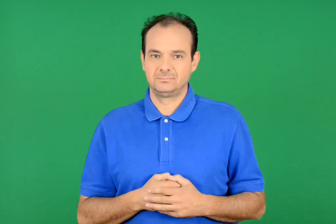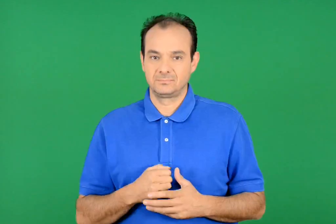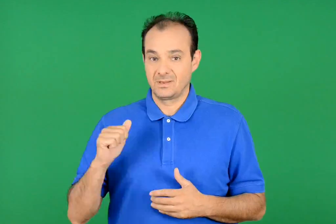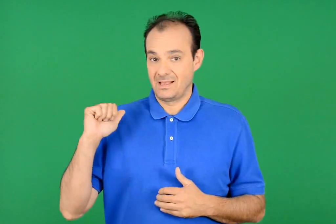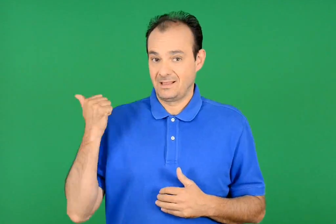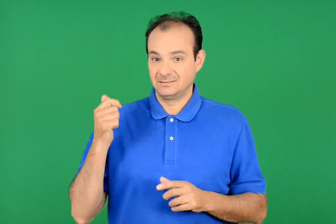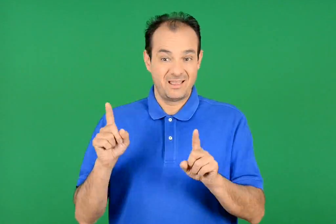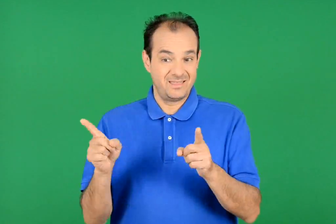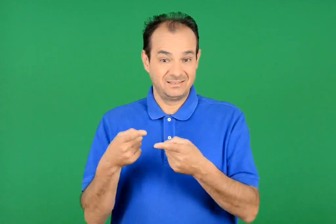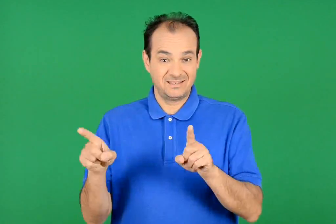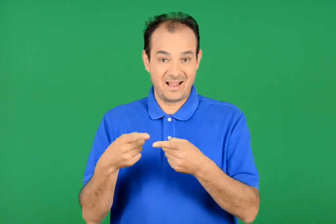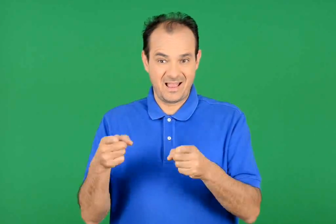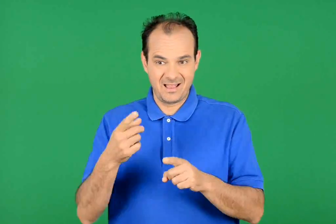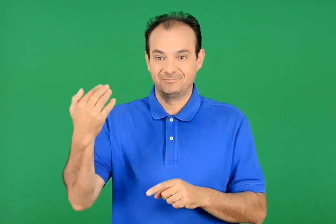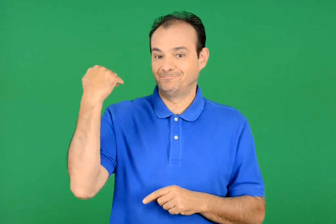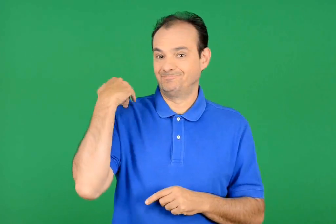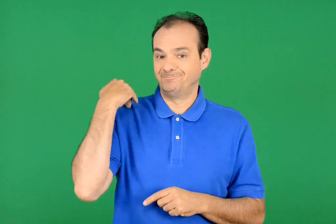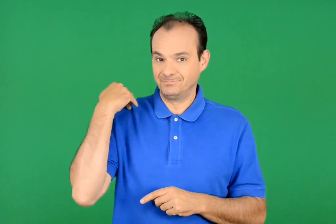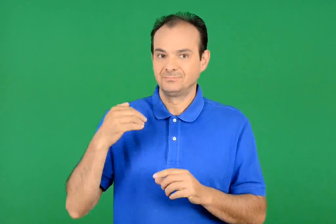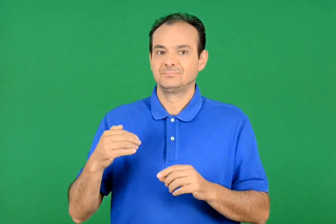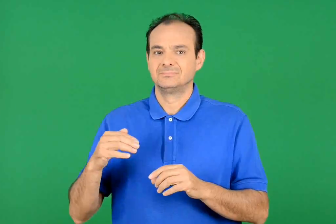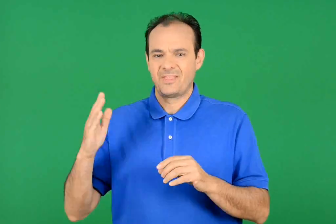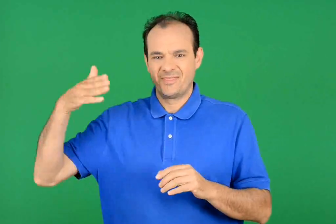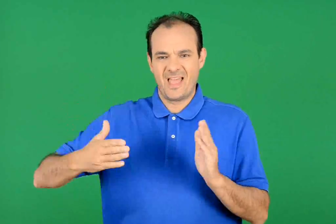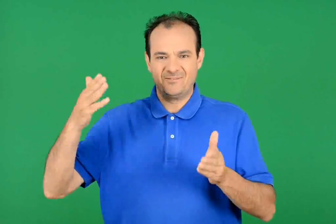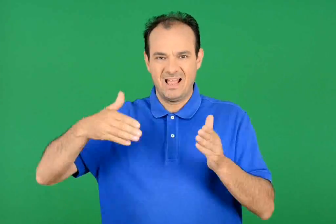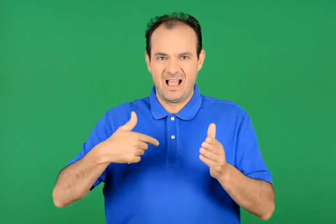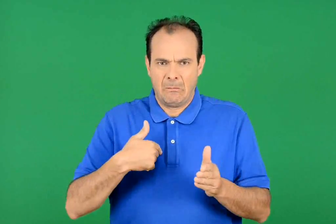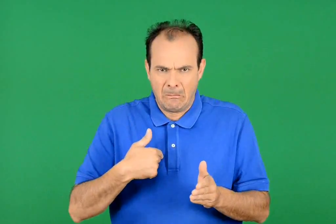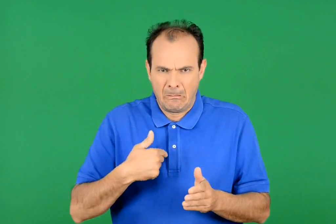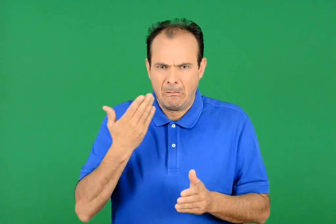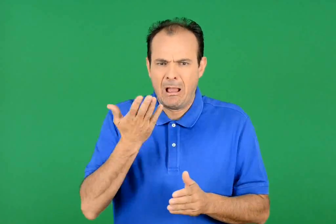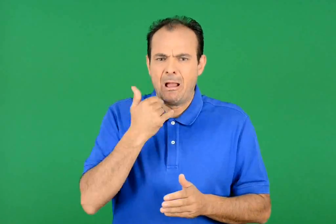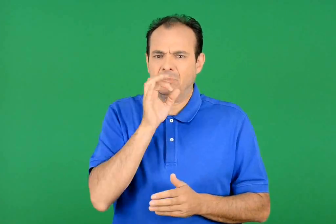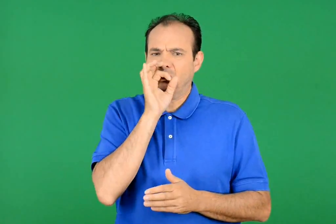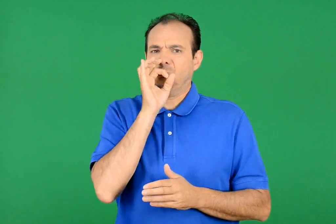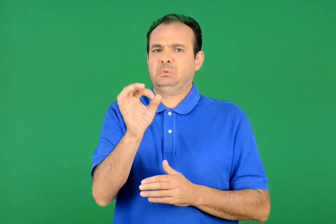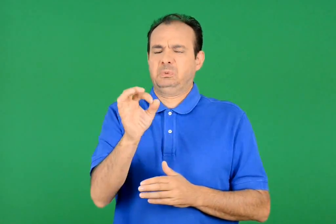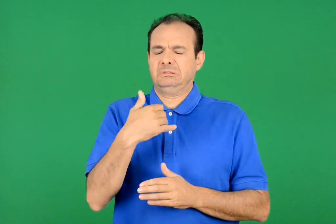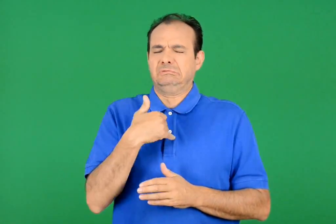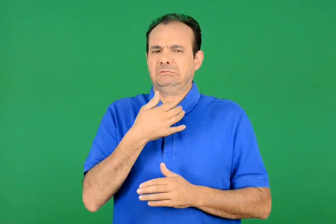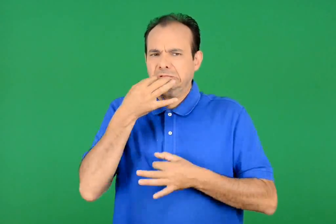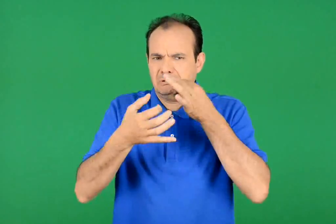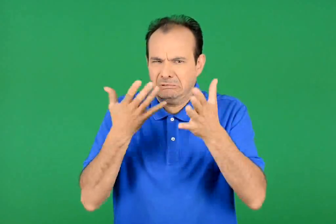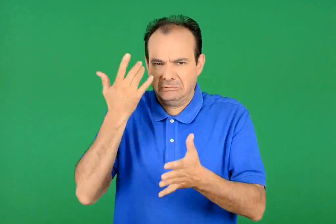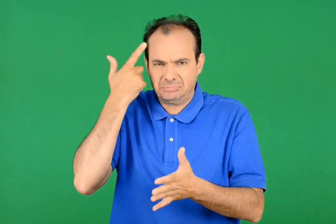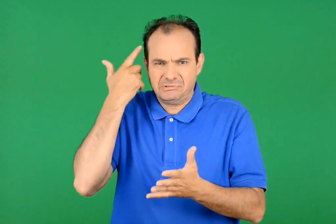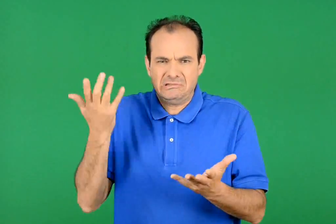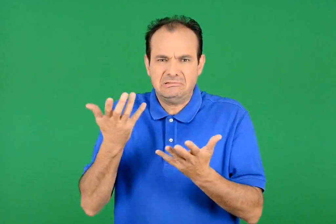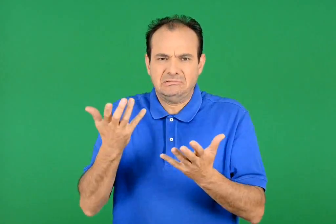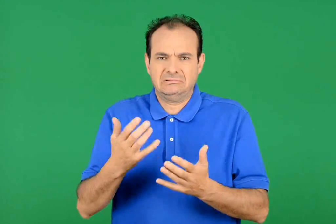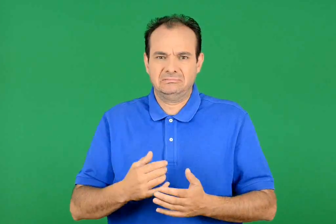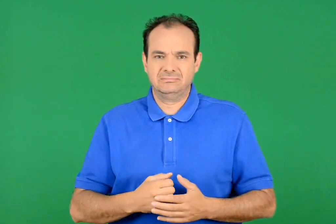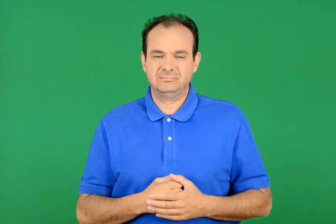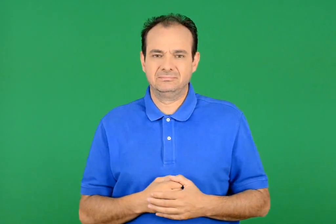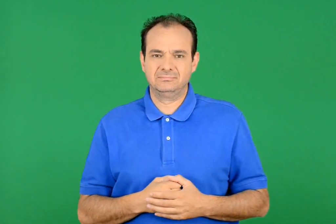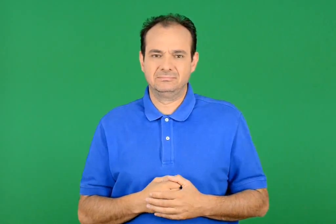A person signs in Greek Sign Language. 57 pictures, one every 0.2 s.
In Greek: χτες με ρώτησε η δασκάλα για τα δελφίνια κι εγώ , επειδή δεν είχα διαβάσει , τα έκανα θάλασσα
